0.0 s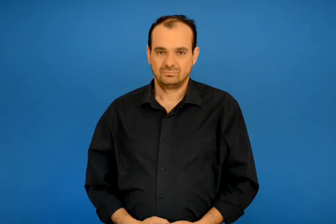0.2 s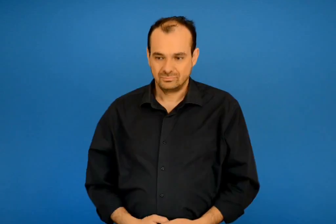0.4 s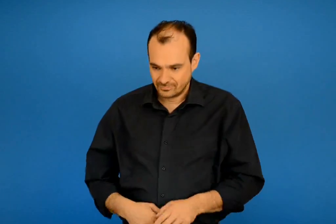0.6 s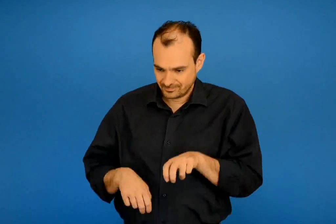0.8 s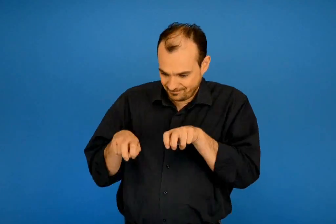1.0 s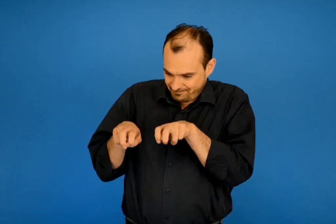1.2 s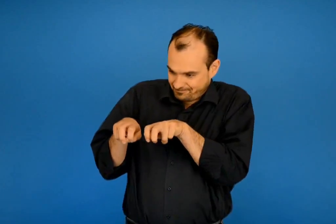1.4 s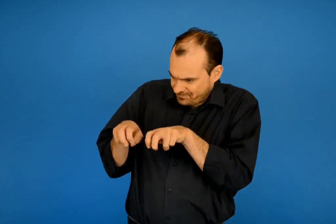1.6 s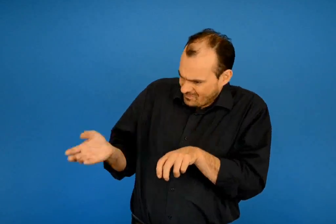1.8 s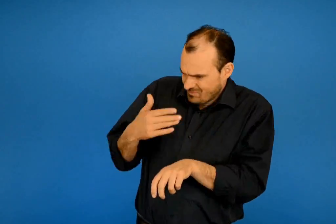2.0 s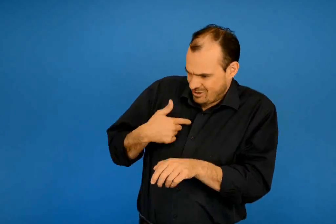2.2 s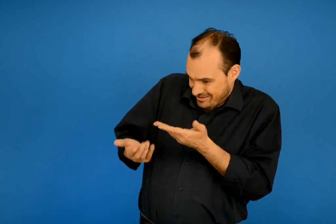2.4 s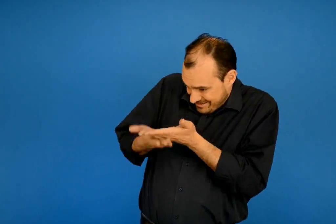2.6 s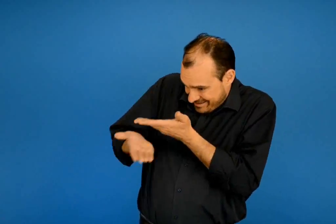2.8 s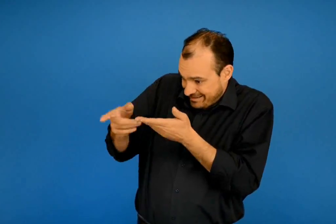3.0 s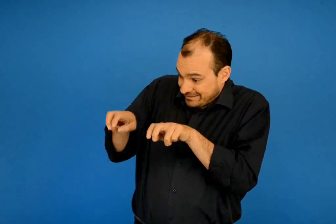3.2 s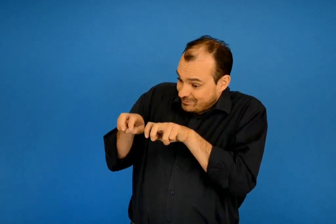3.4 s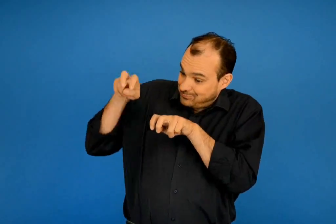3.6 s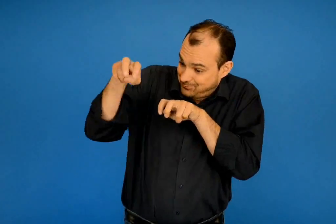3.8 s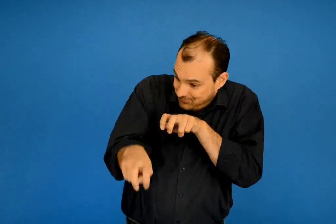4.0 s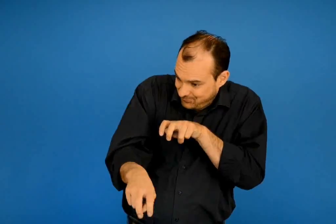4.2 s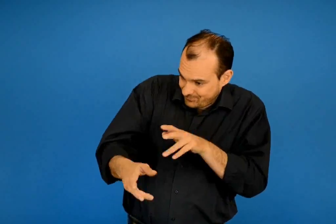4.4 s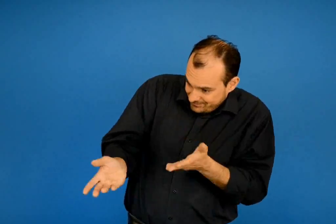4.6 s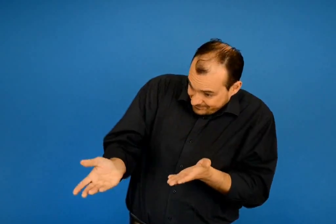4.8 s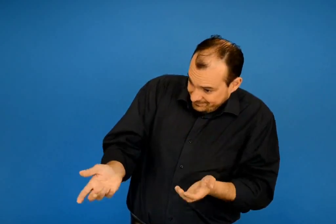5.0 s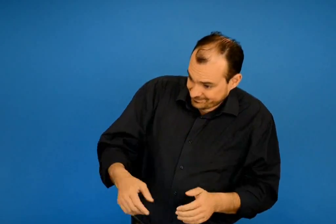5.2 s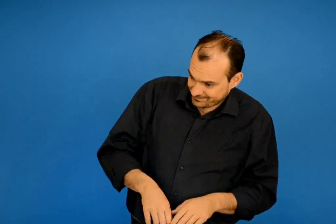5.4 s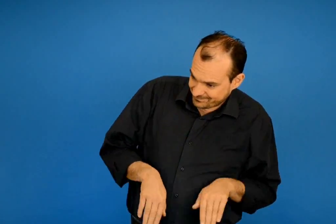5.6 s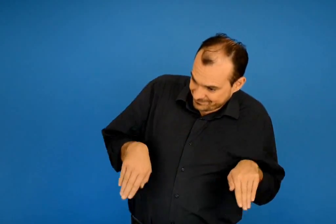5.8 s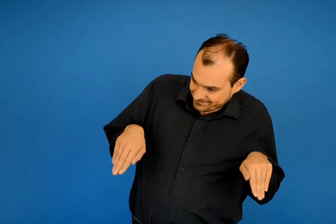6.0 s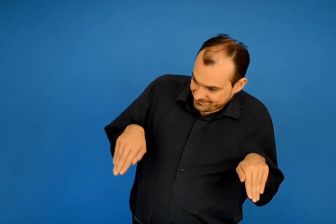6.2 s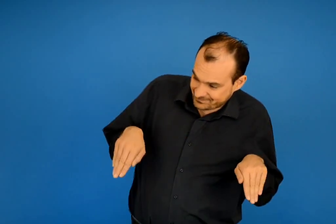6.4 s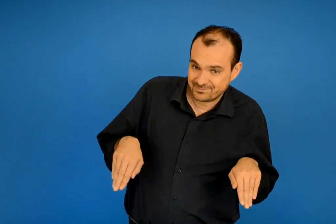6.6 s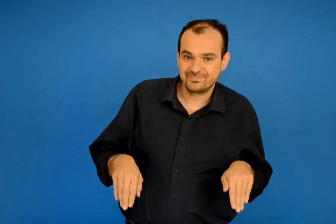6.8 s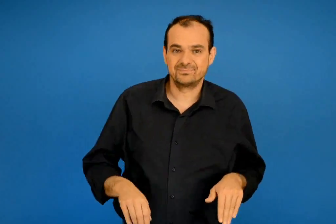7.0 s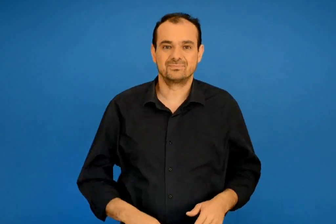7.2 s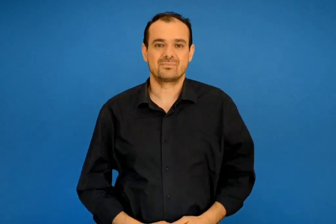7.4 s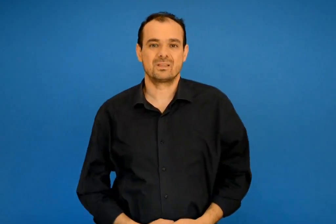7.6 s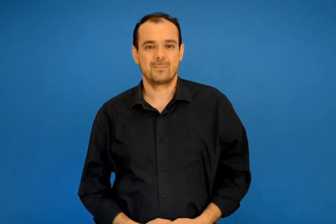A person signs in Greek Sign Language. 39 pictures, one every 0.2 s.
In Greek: έλα ντε - ε - ε θα σε βοηθήσω να κατέβεις
